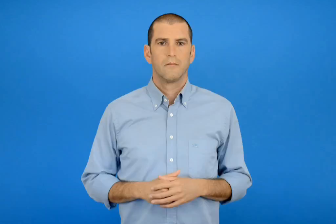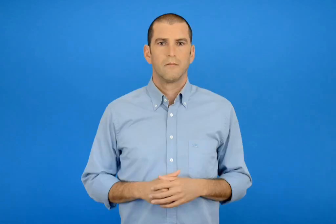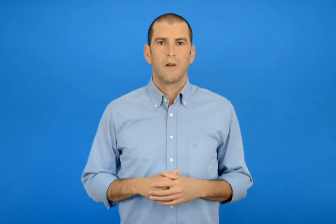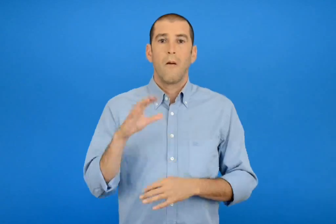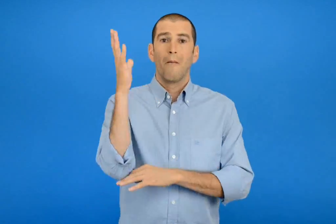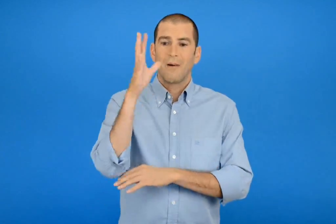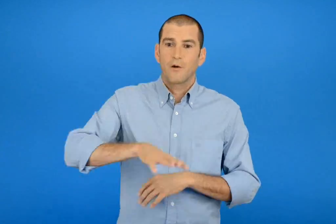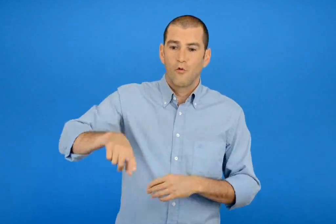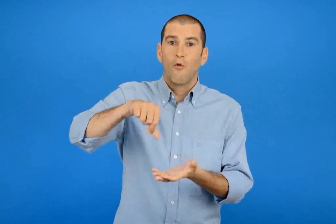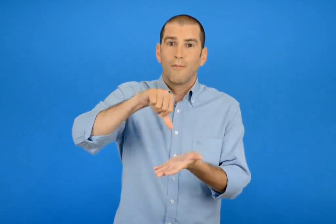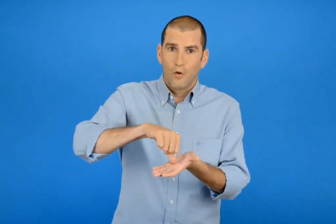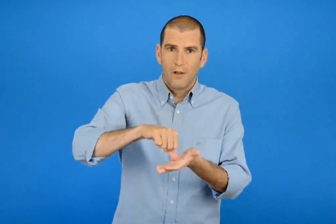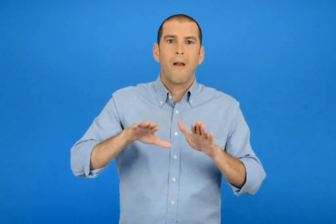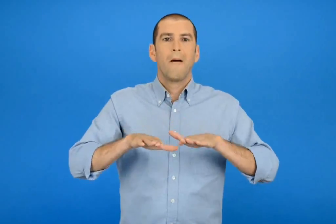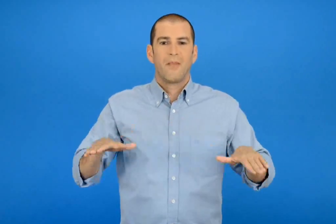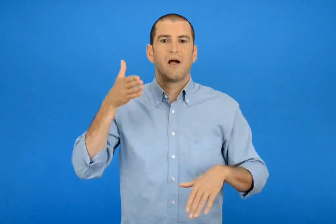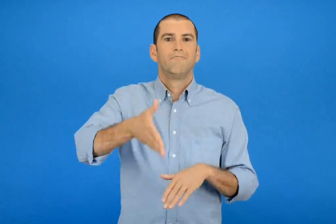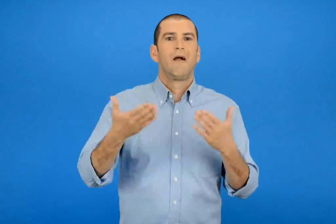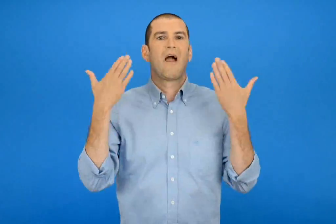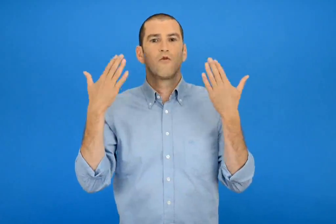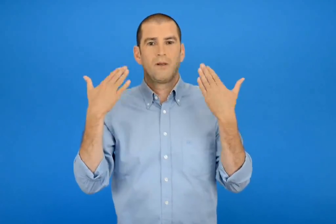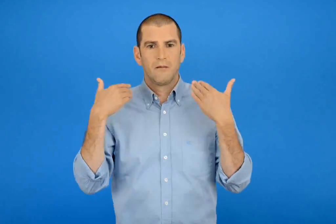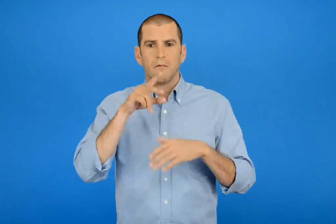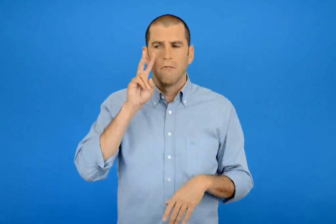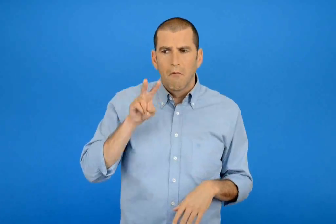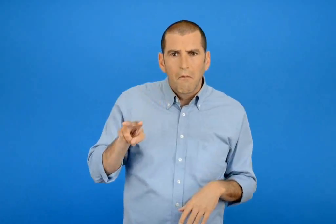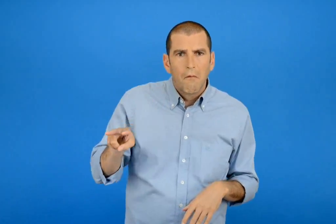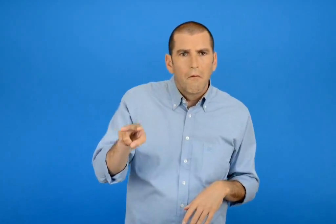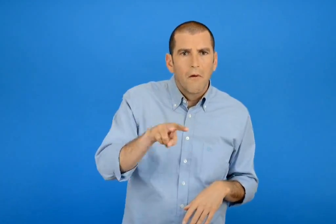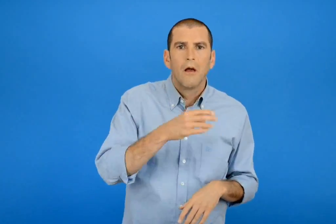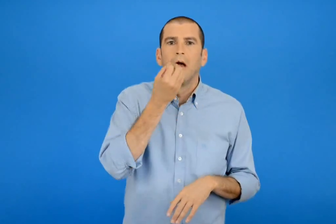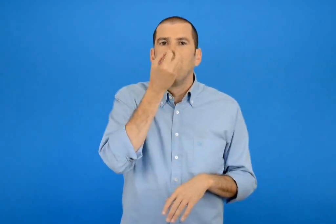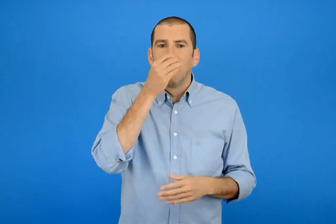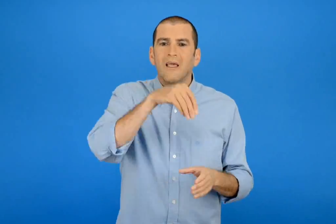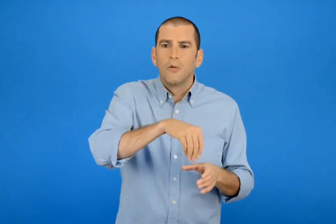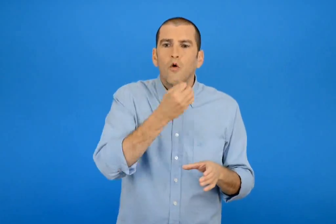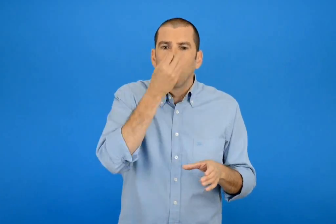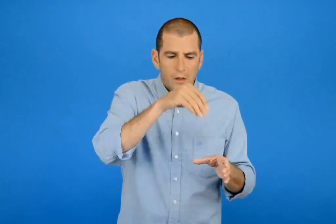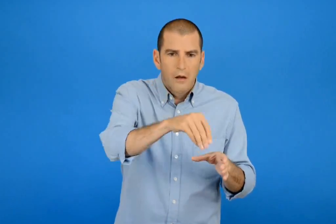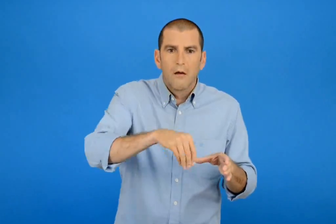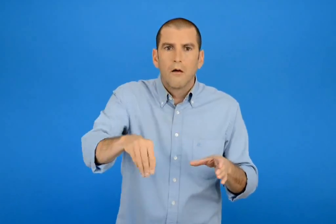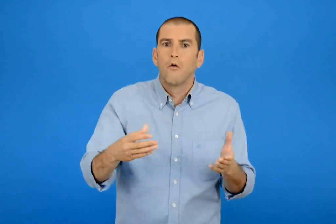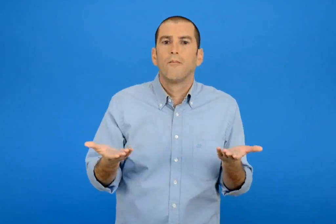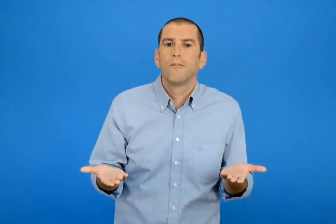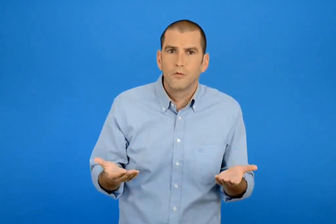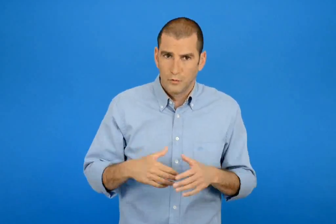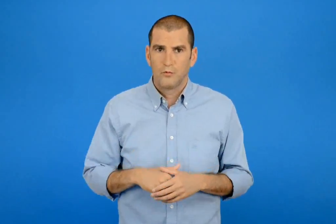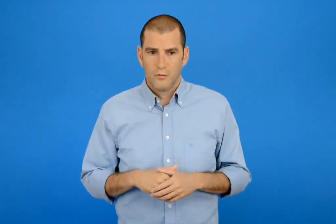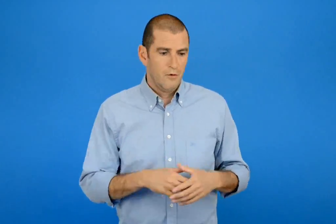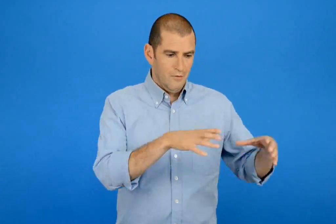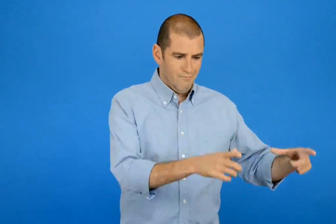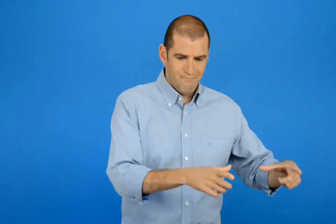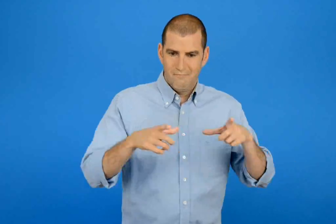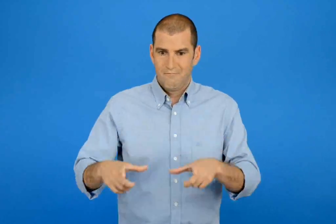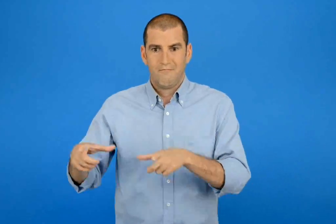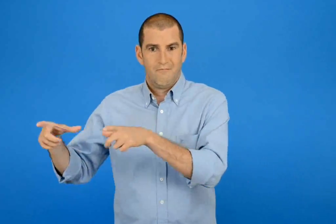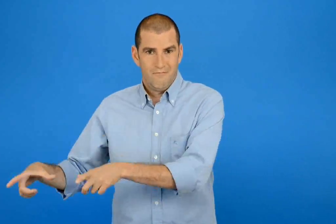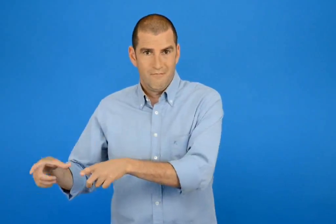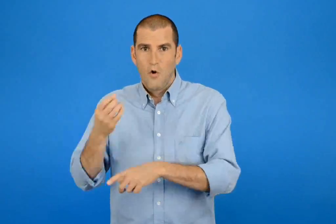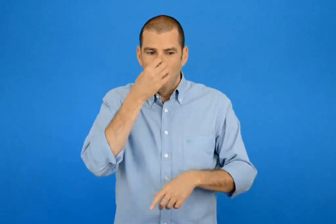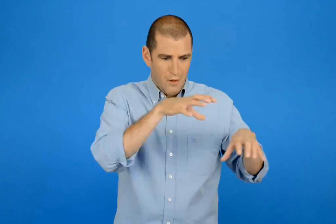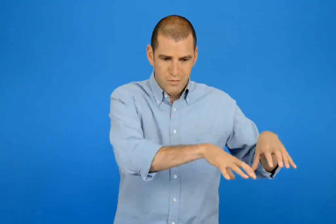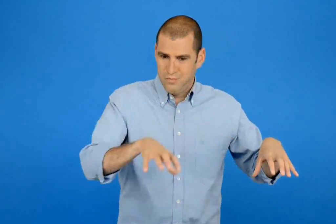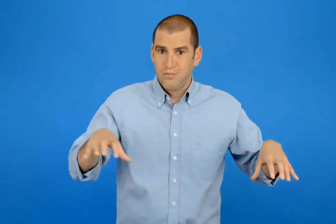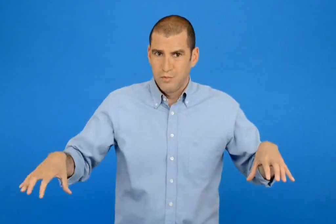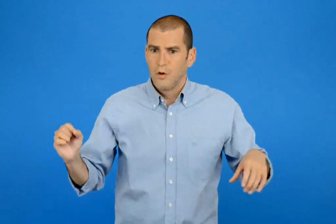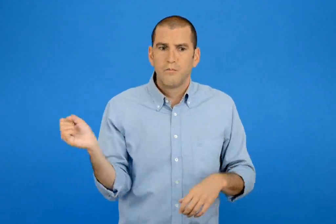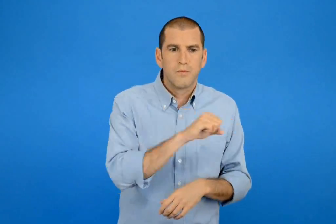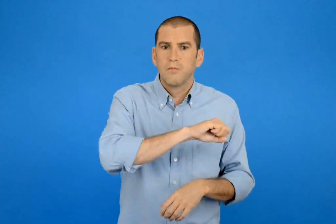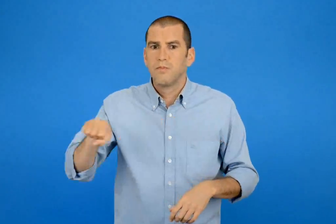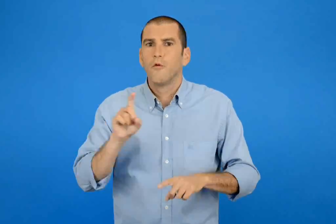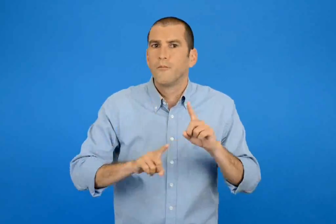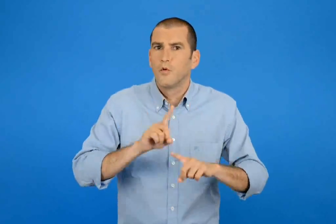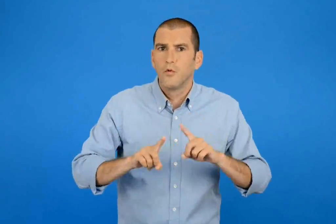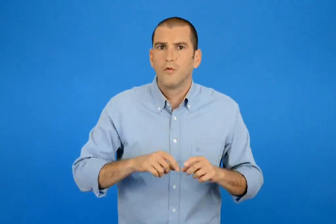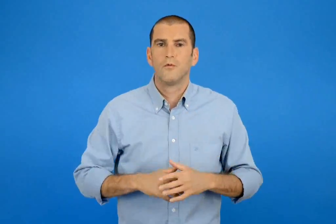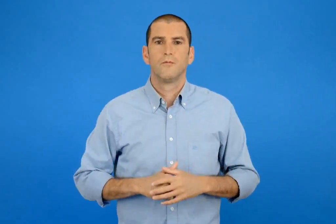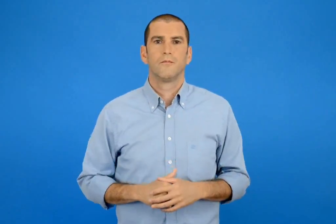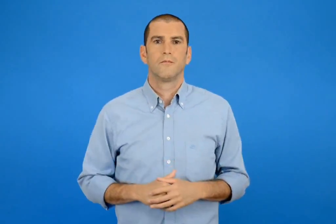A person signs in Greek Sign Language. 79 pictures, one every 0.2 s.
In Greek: τα παιδιά παρατήρησαν στην εκδρομή στο πάρκο της πόλης πως φυτέψαν οι κηπουροί τα λουλούδια ποιό παρτέρι έχει πιο πολλά λουλούδια ;
